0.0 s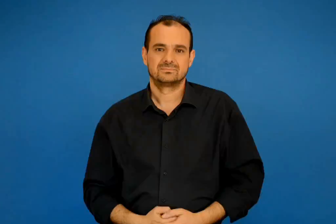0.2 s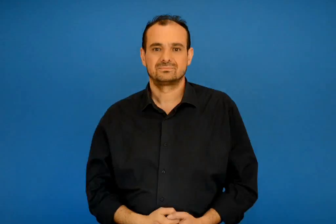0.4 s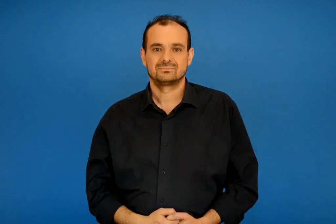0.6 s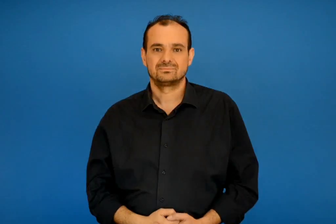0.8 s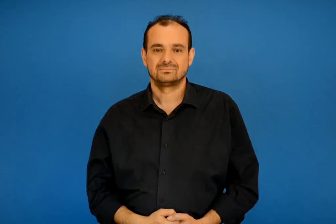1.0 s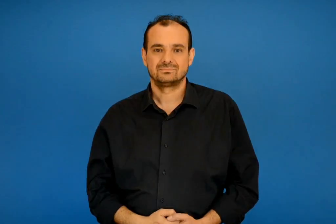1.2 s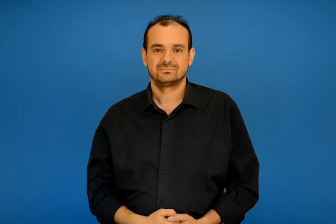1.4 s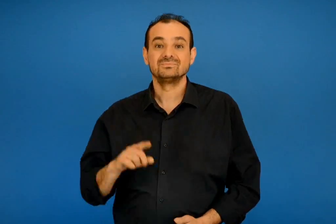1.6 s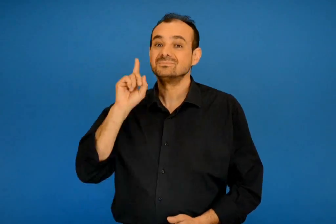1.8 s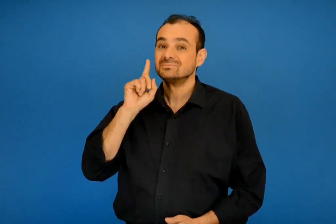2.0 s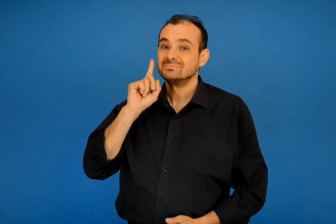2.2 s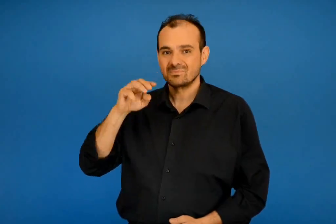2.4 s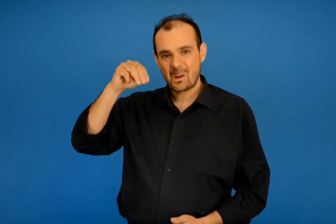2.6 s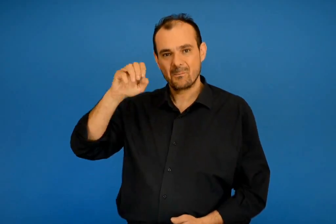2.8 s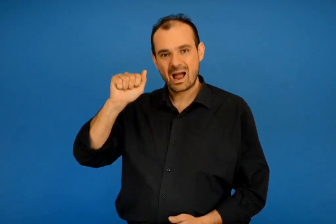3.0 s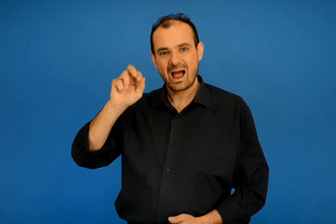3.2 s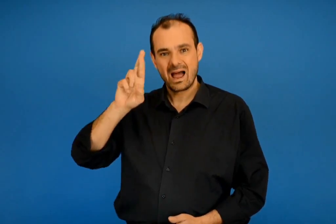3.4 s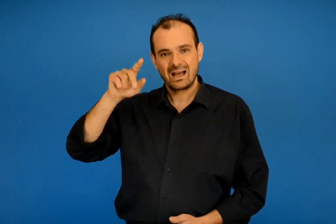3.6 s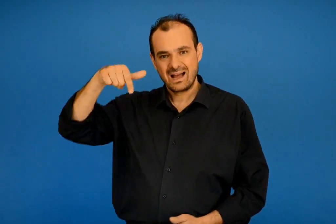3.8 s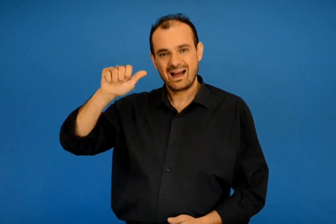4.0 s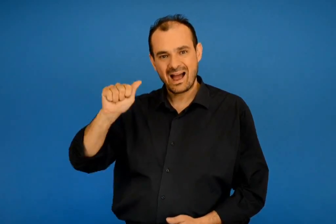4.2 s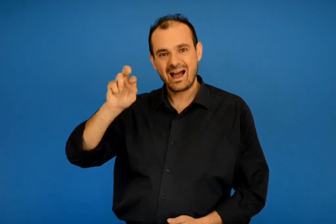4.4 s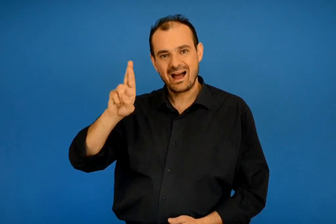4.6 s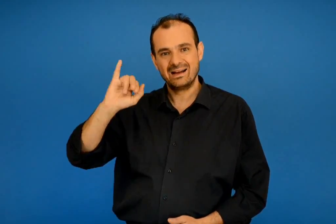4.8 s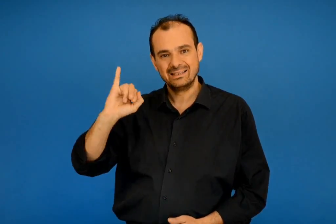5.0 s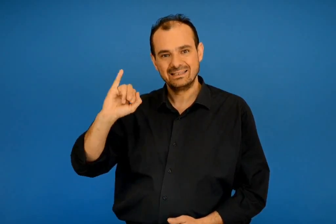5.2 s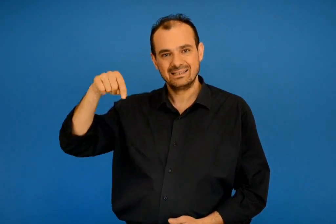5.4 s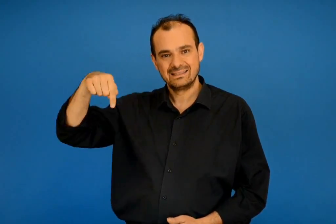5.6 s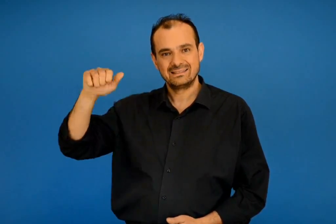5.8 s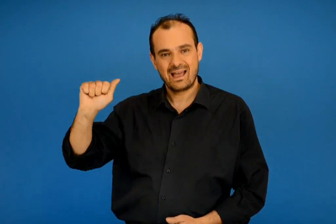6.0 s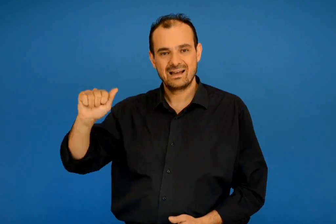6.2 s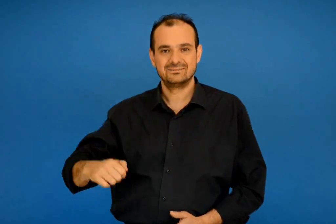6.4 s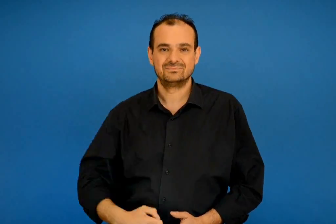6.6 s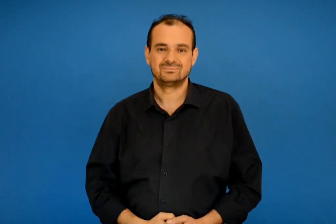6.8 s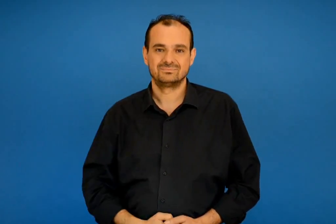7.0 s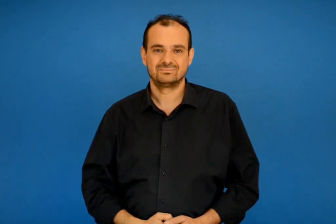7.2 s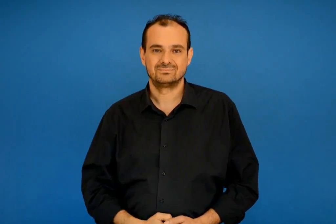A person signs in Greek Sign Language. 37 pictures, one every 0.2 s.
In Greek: η μαργαρίτα
